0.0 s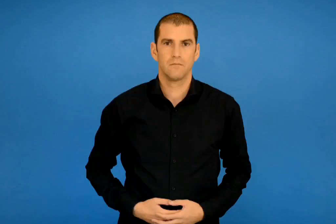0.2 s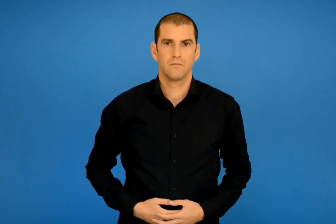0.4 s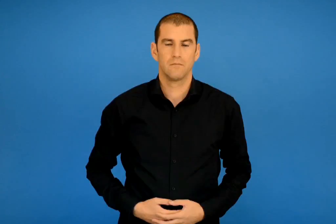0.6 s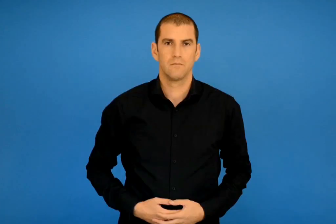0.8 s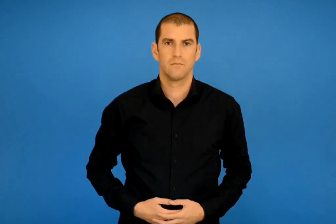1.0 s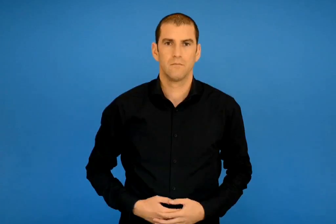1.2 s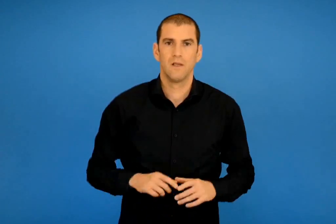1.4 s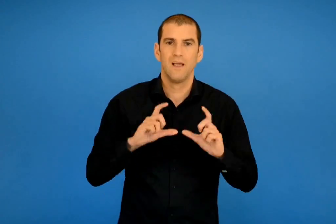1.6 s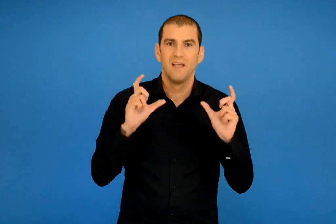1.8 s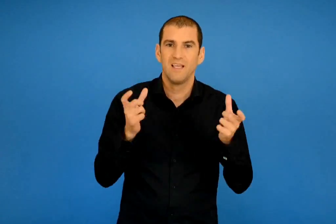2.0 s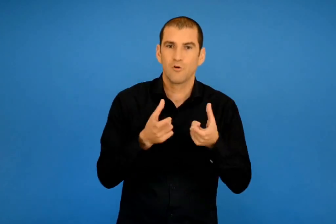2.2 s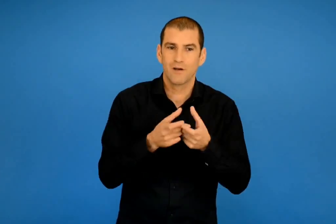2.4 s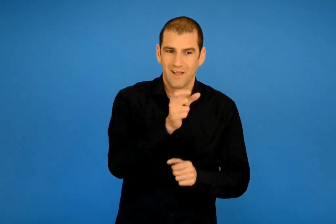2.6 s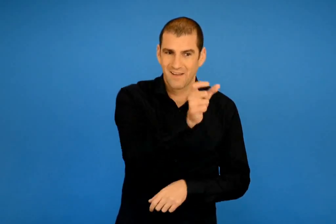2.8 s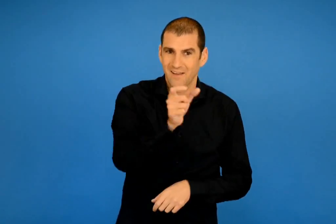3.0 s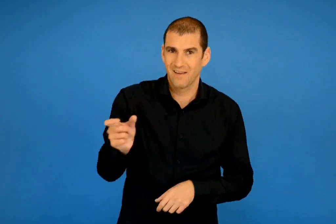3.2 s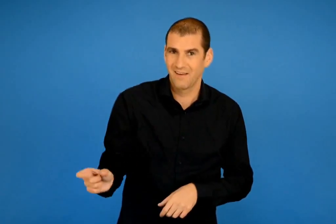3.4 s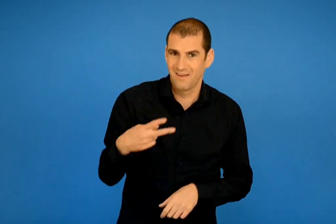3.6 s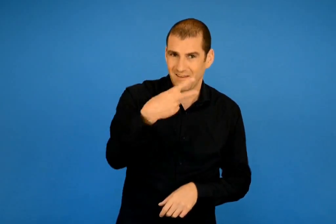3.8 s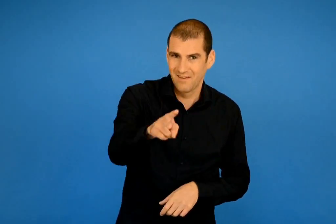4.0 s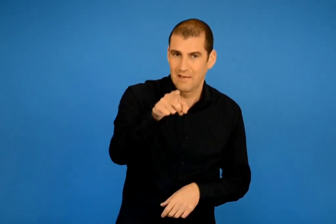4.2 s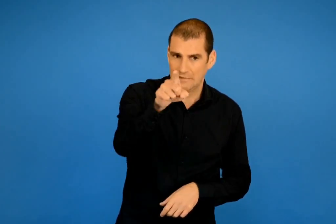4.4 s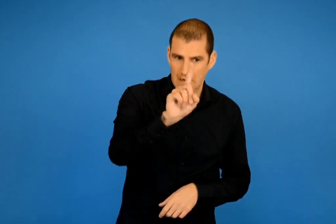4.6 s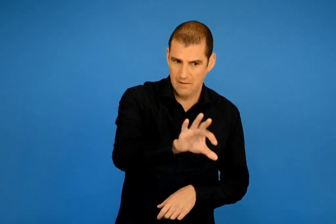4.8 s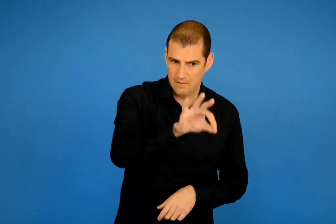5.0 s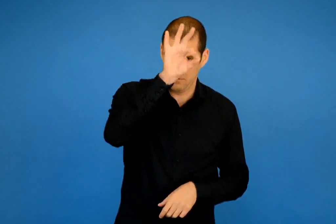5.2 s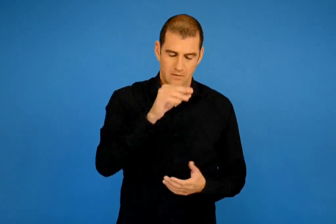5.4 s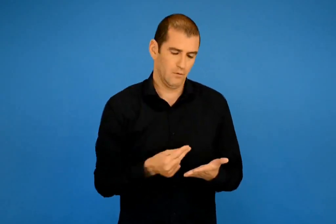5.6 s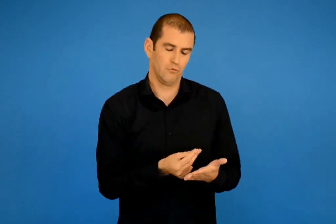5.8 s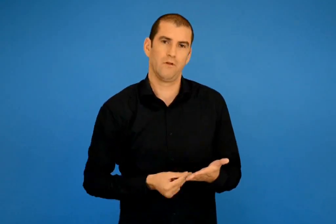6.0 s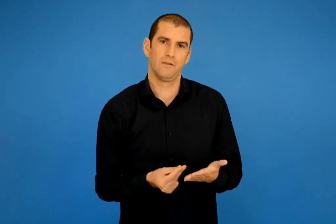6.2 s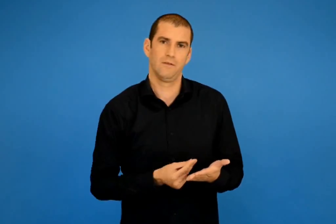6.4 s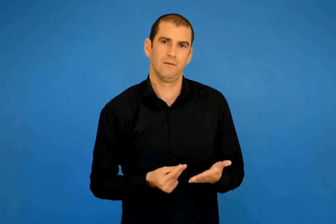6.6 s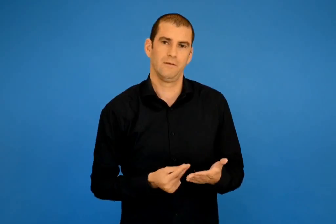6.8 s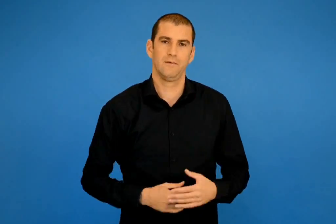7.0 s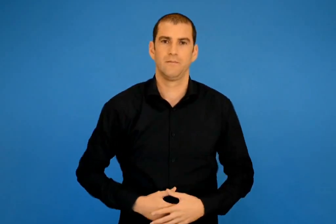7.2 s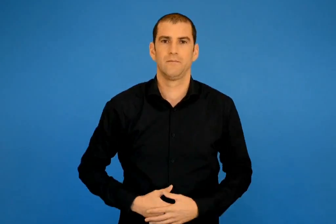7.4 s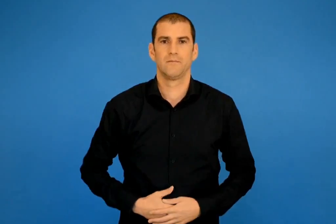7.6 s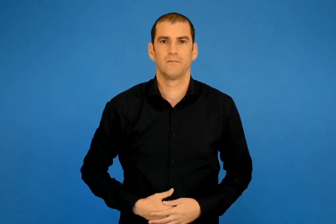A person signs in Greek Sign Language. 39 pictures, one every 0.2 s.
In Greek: ζωγράφισε ένα από τα μέλη της οικογένειας σου
